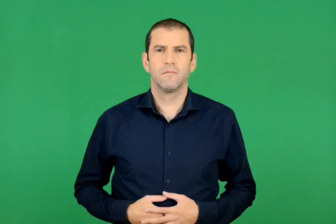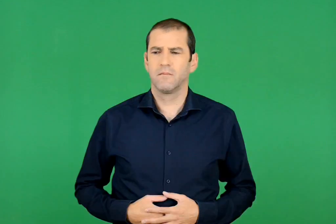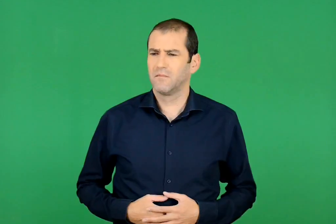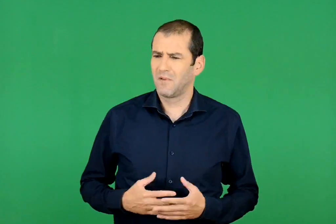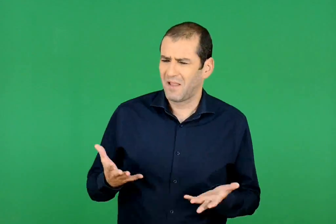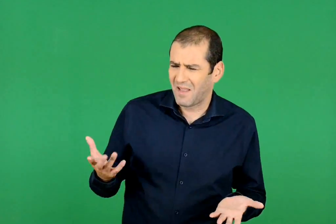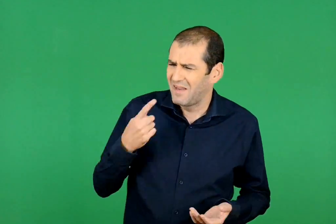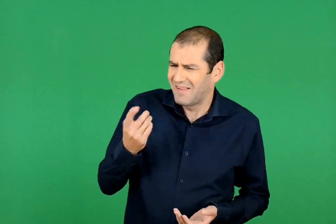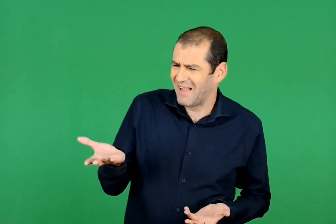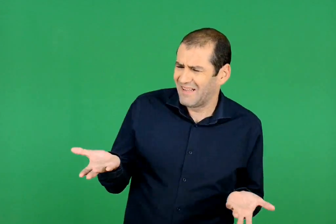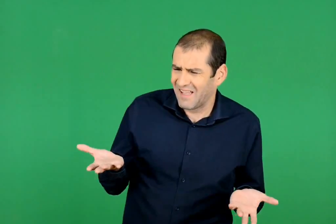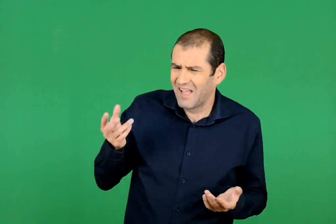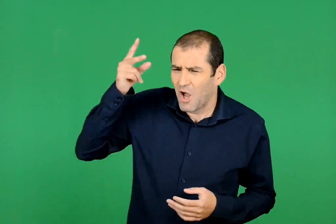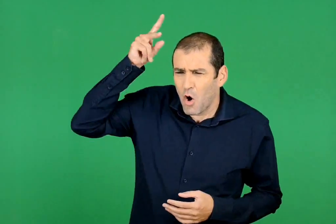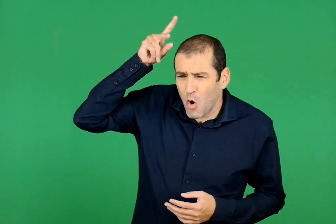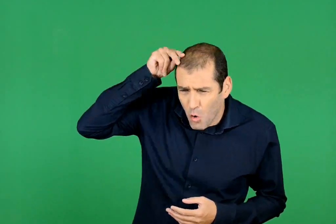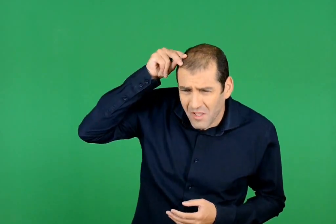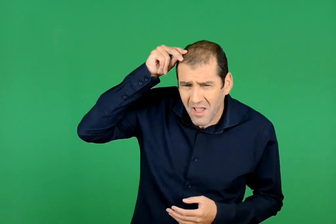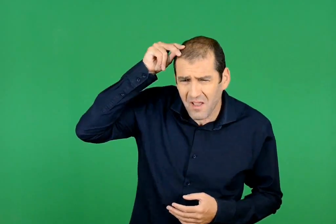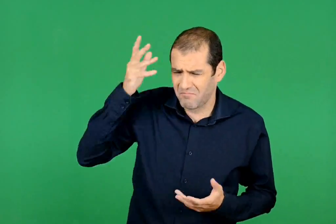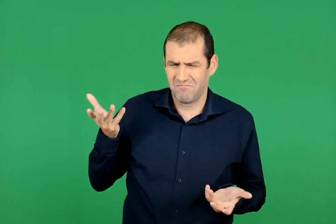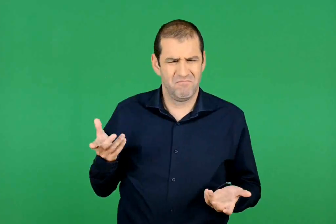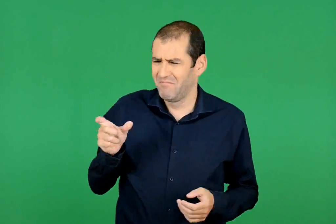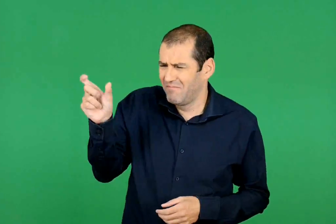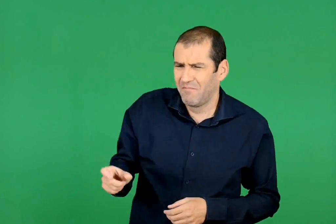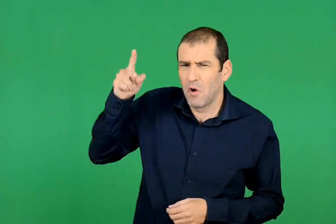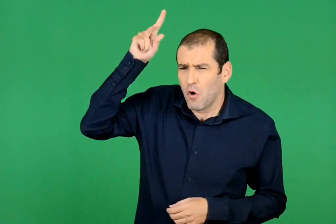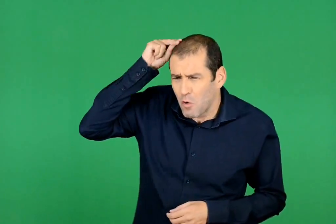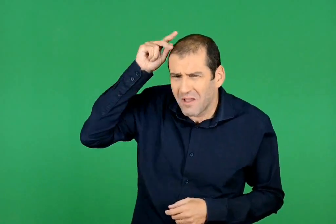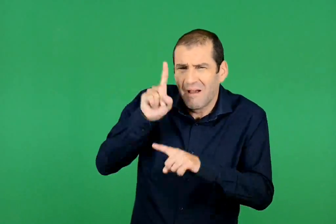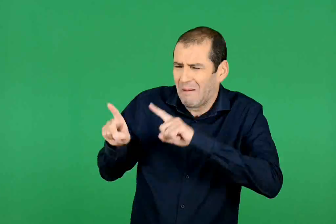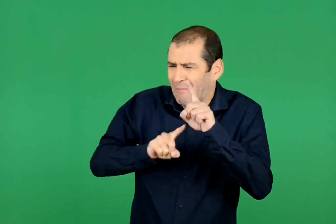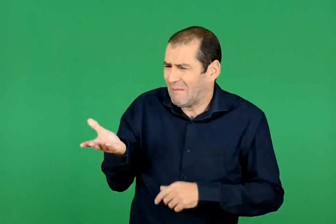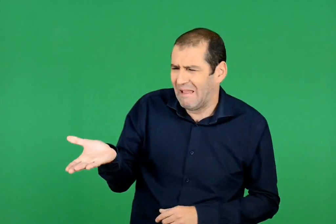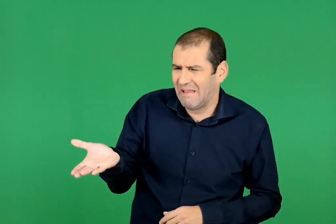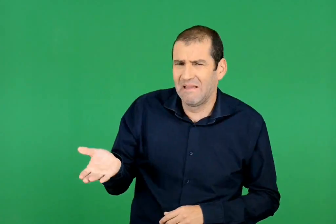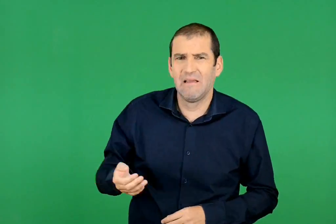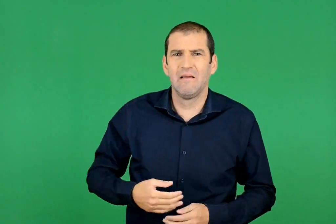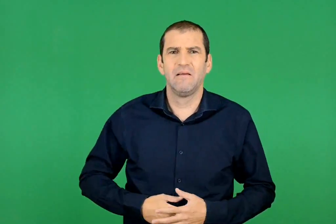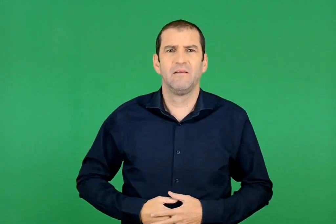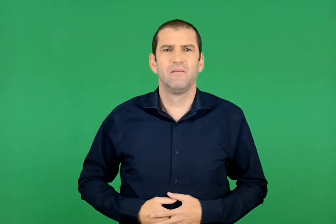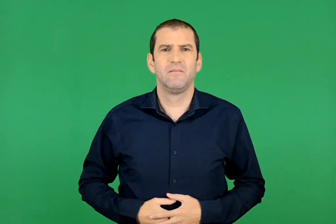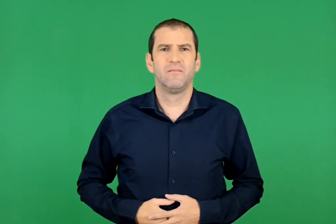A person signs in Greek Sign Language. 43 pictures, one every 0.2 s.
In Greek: τι έκανε , λέει ; λουκία ; ποια είναι αυτή η χαζολουκία ;
